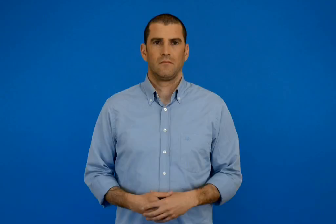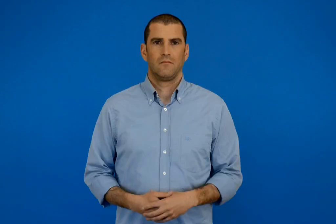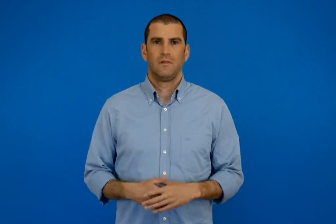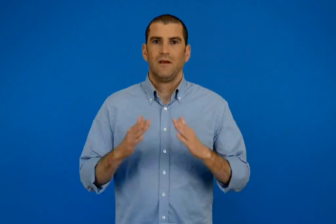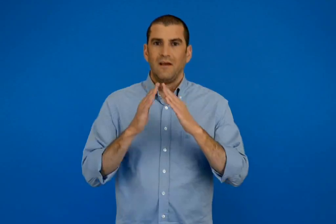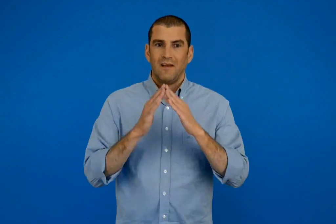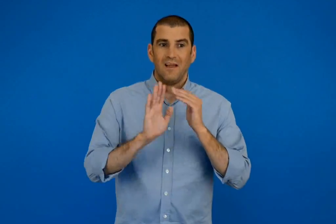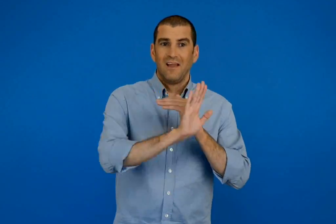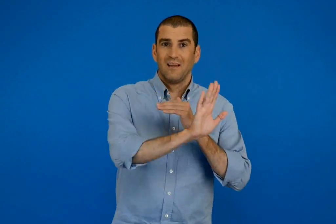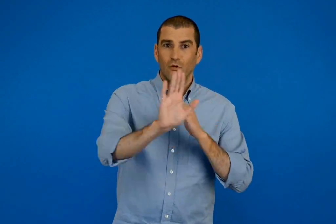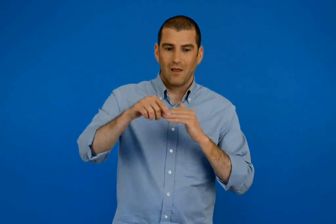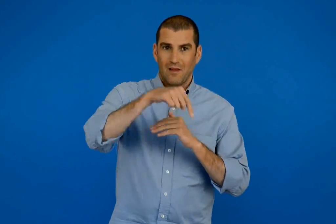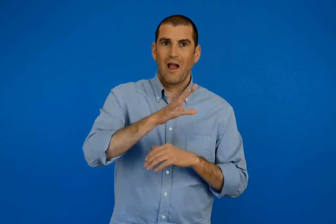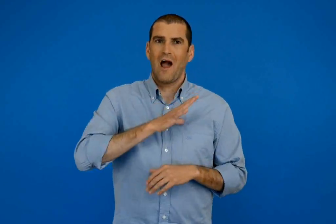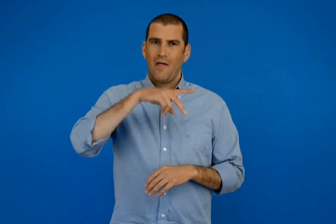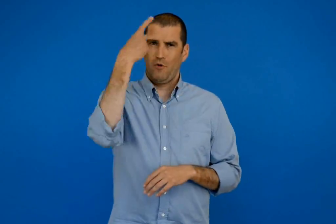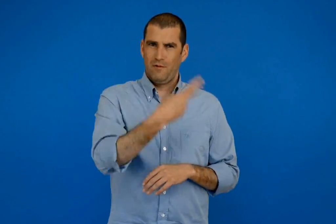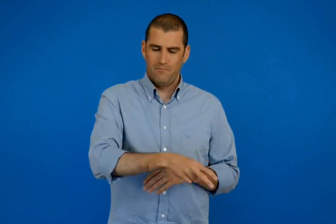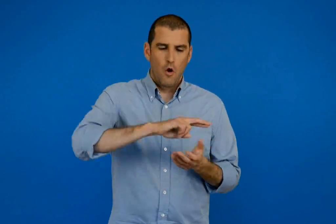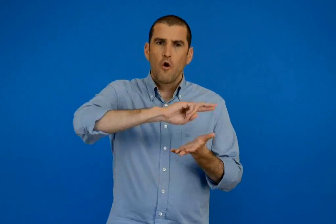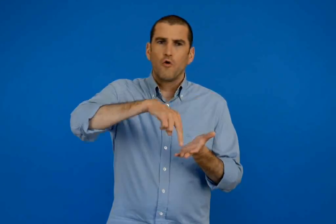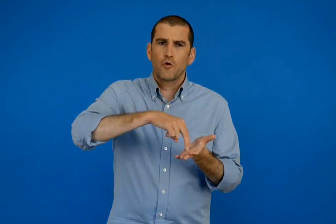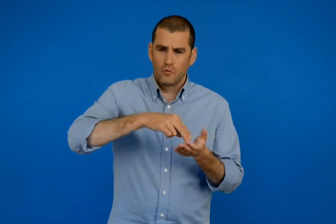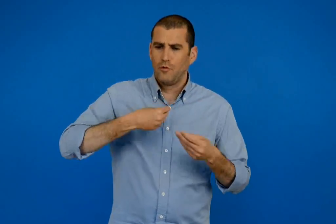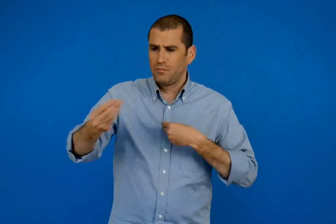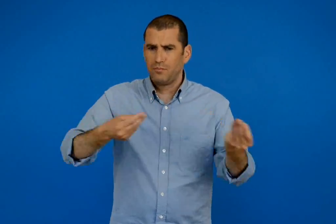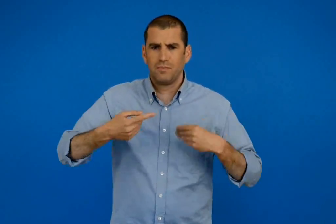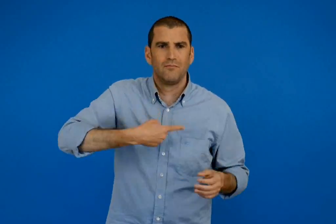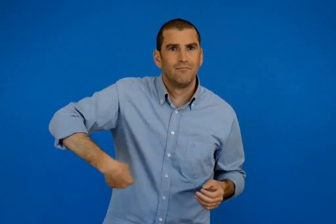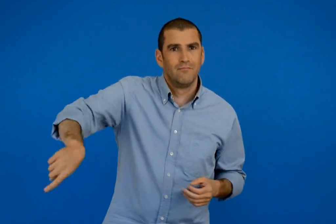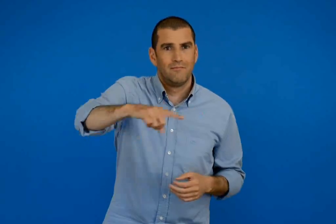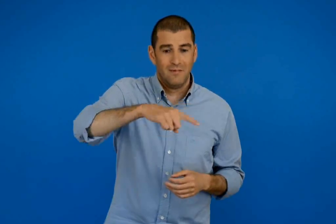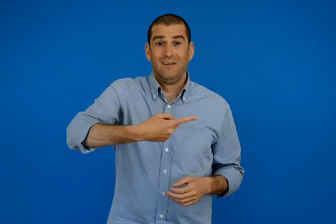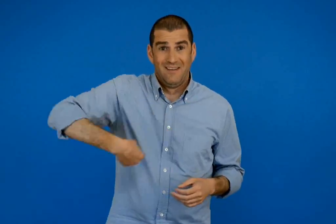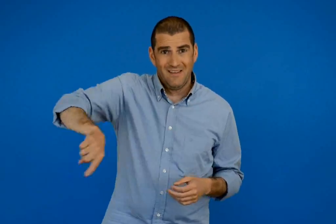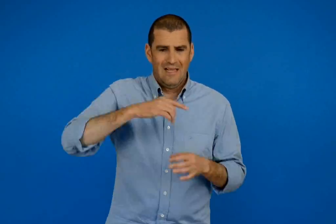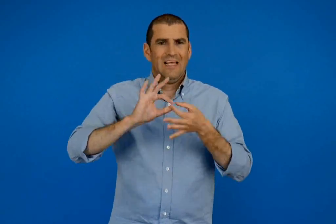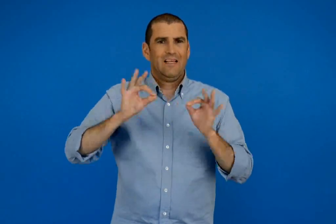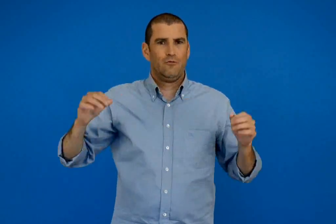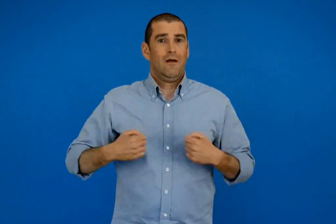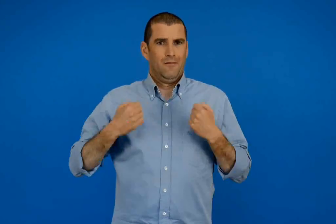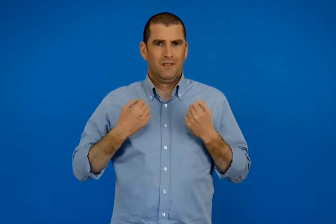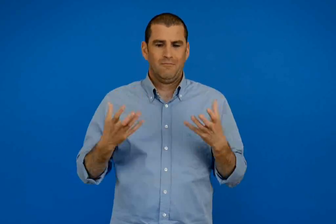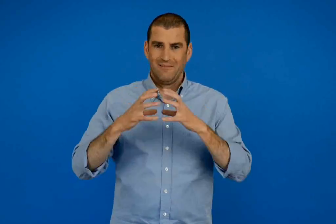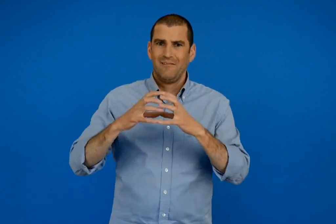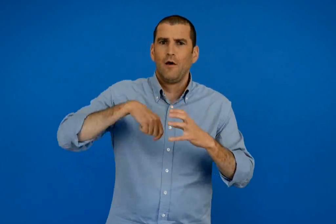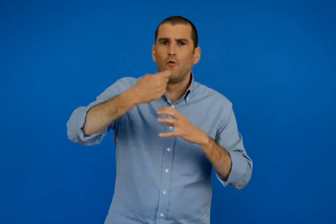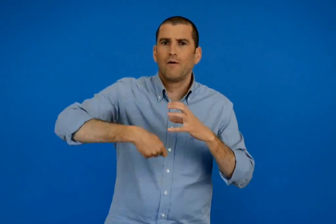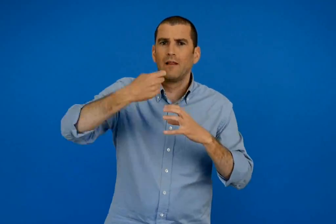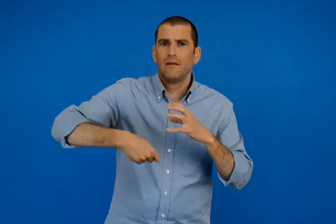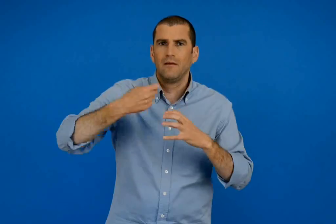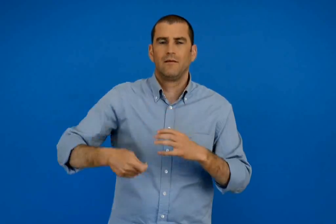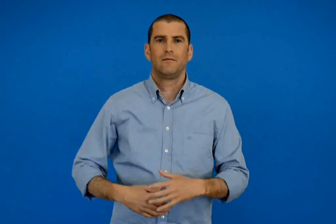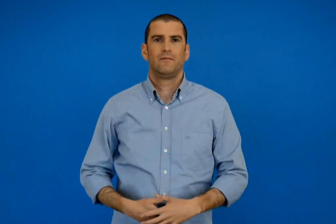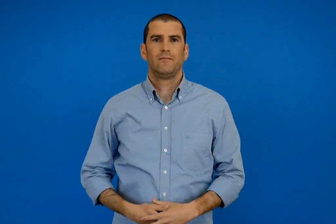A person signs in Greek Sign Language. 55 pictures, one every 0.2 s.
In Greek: παίρνουμε και άλλους ρόλους από τους ανθρώπους της γειτονίας παίζουμε την ιστορία με ένα τόπι
